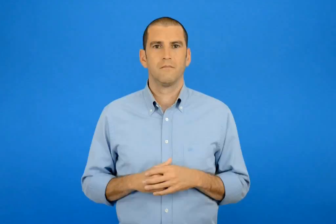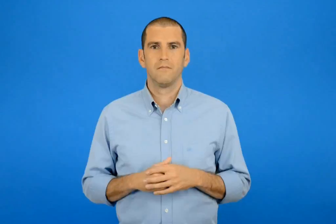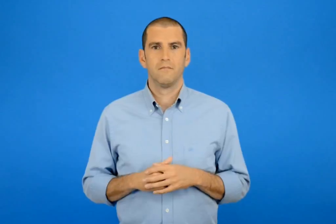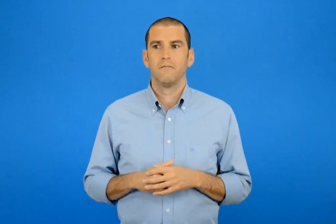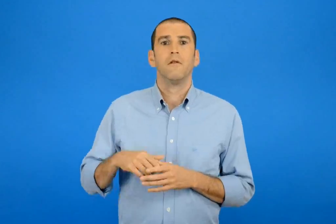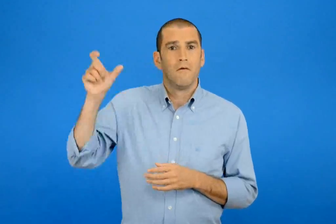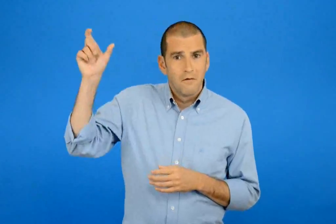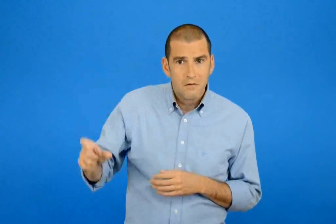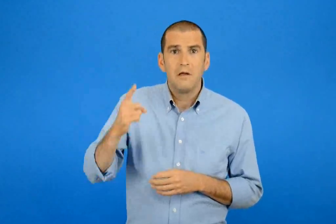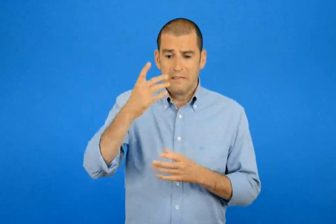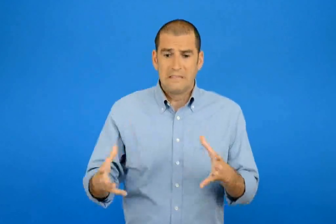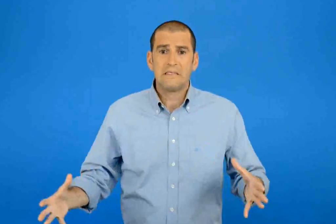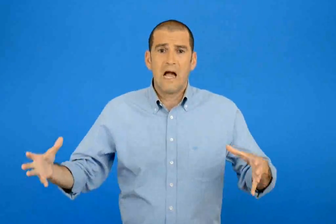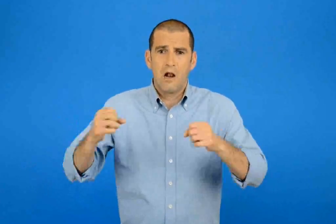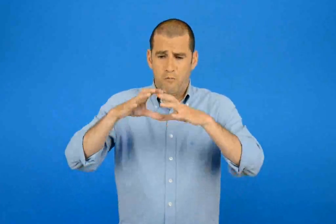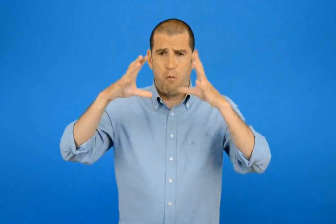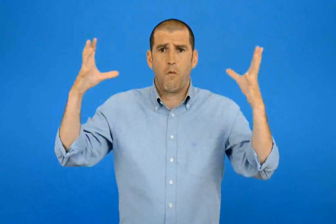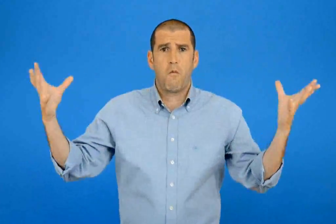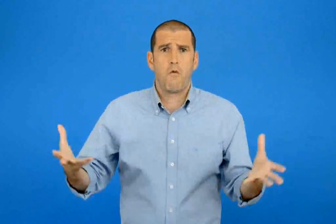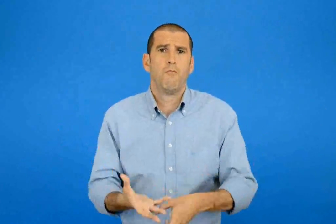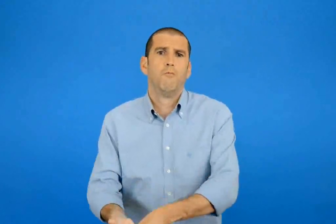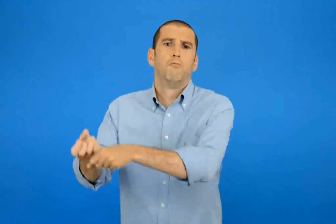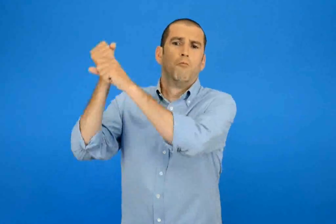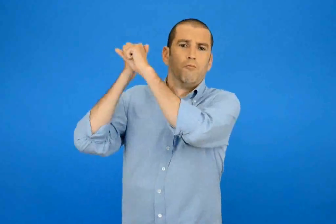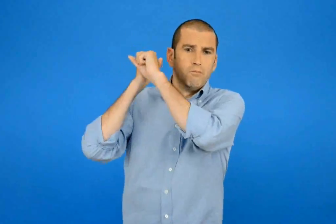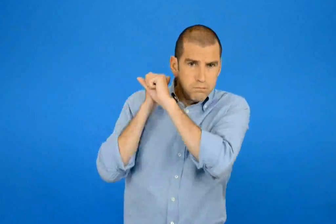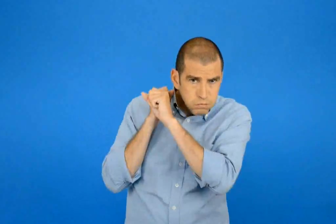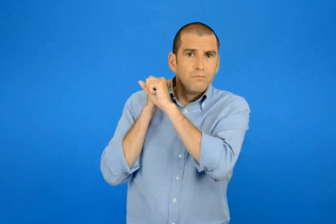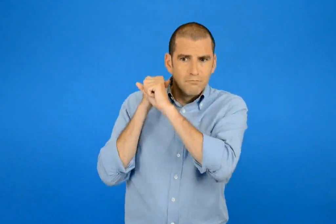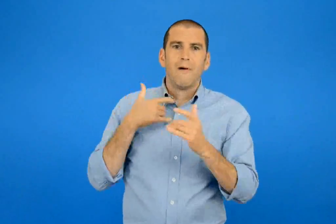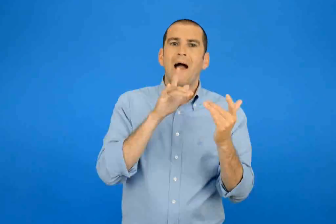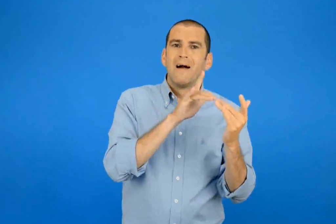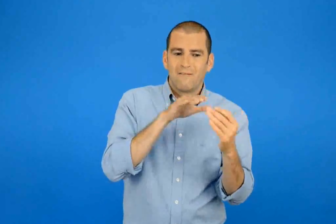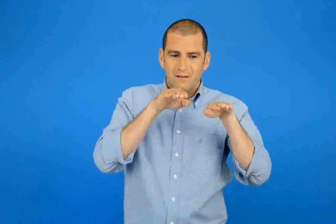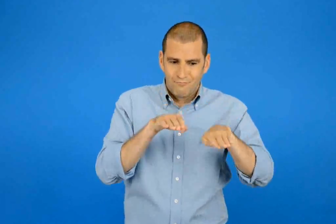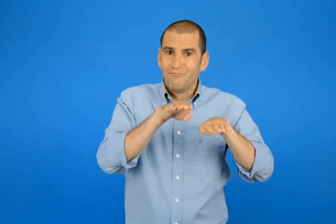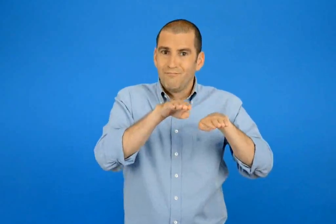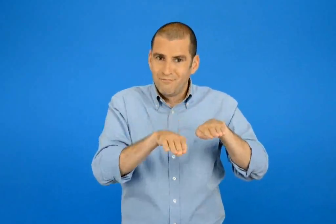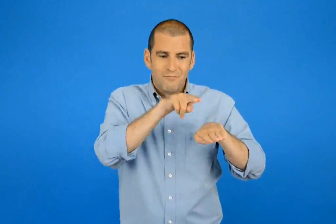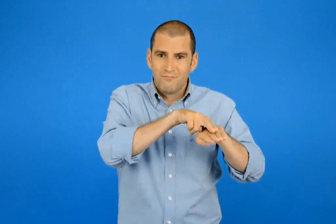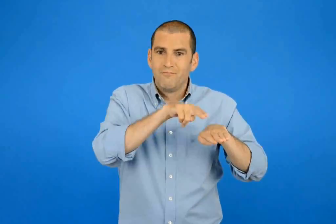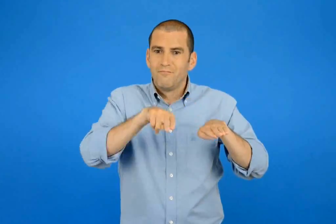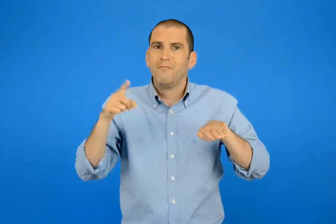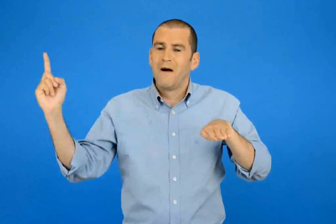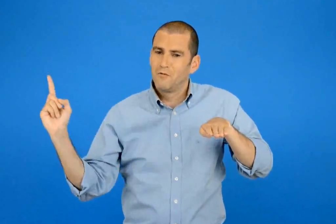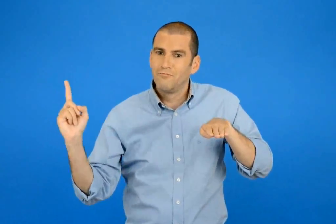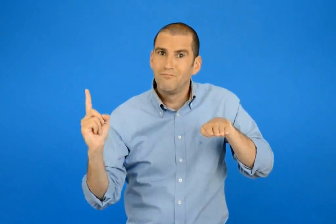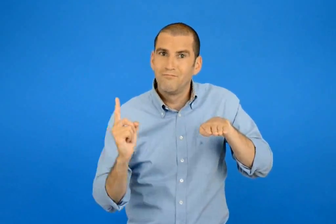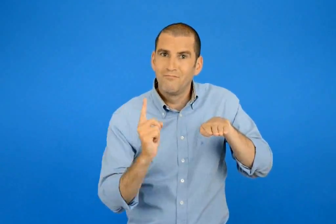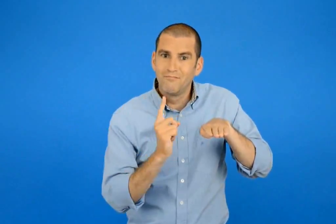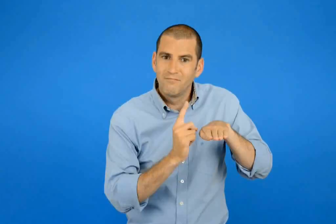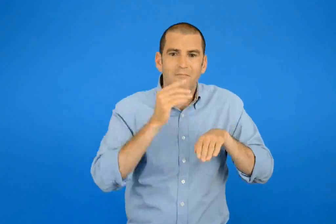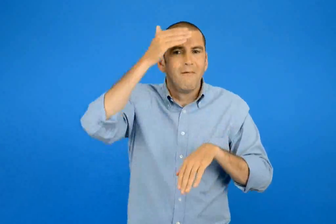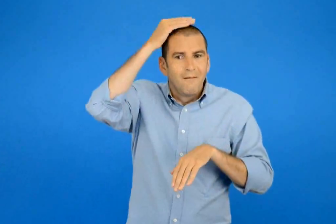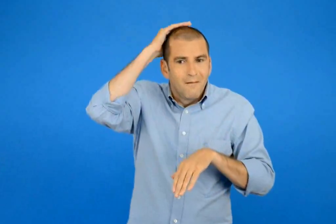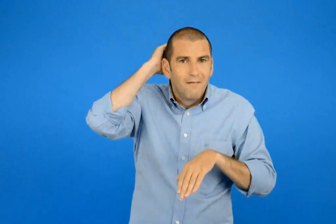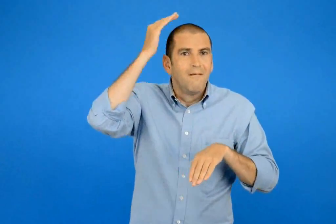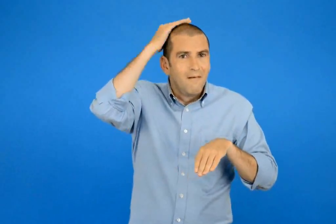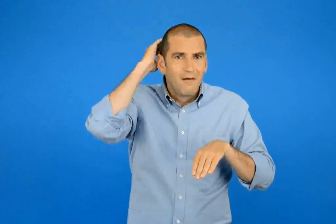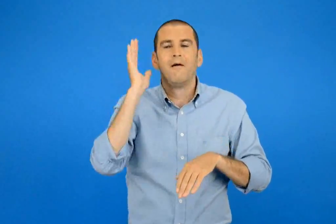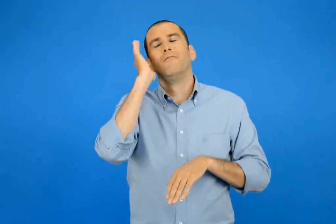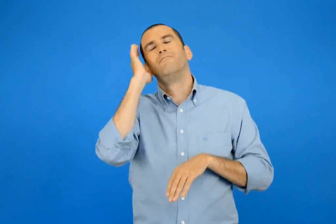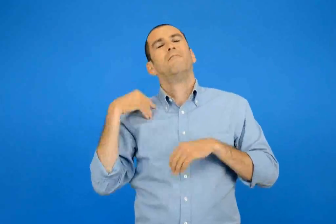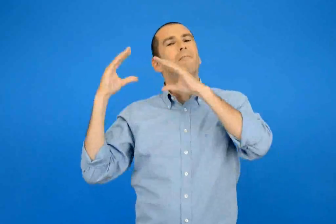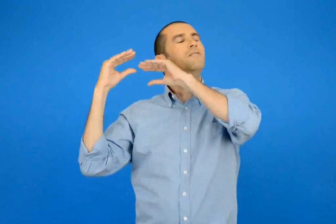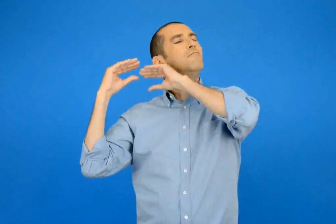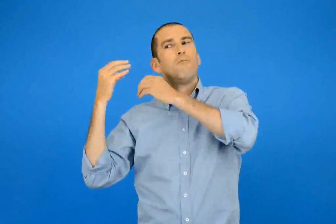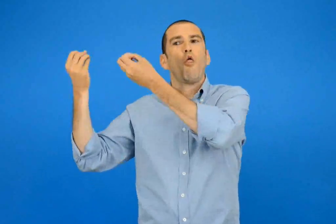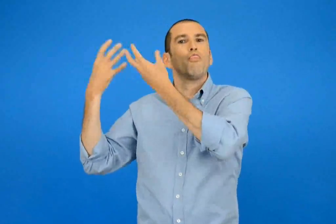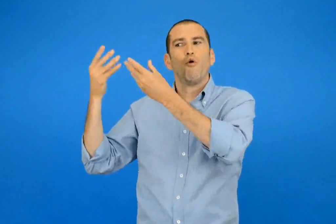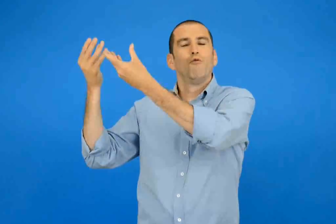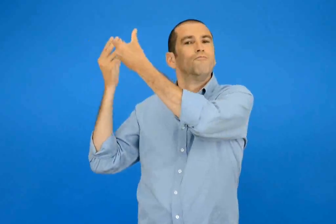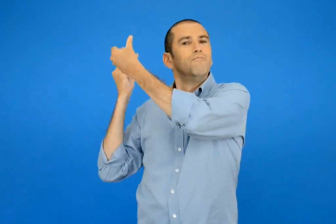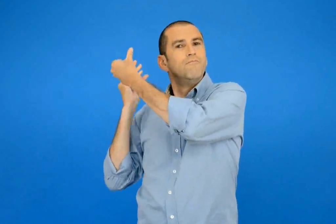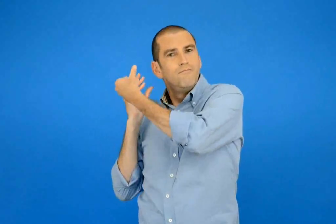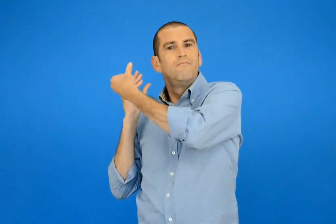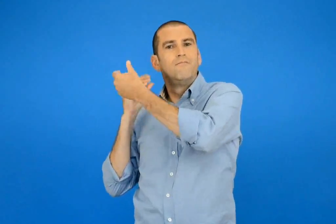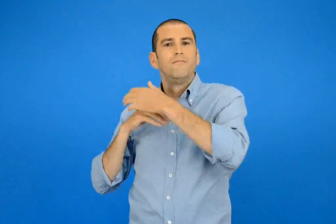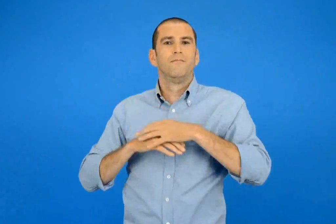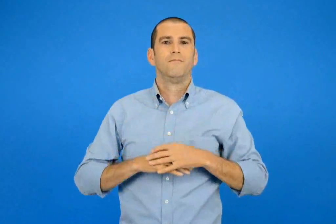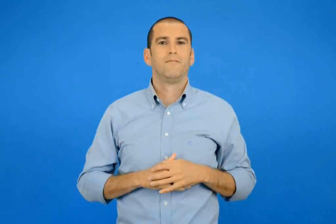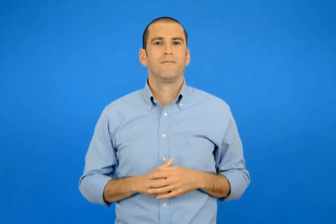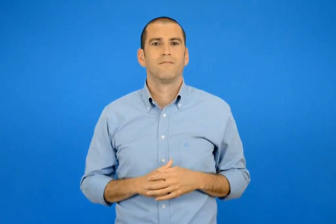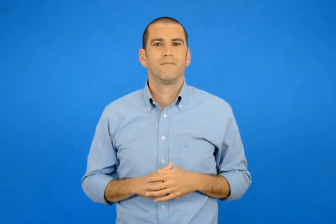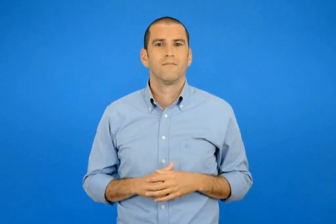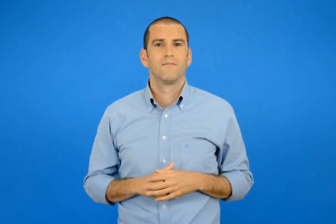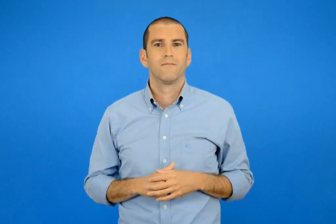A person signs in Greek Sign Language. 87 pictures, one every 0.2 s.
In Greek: είχε και μια μεγάλη σακούλα κρεμασμένη πίσω στον ωμό του και αφού έσκυβε στα κρεβάτια μας και μας χάιδευε άφηνε τα δώρα μας διπλά στο προσκέφαλο μας
